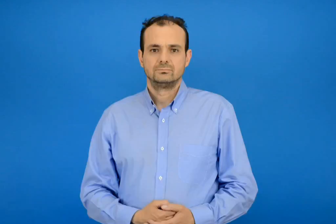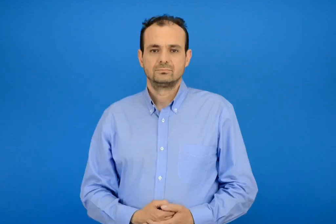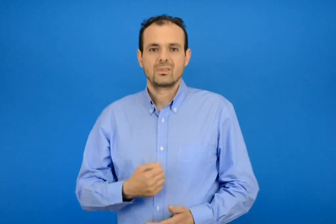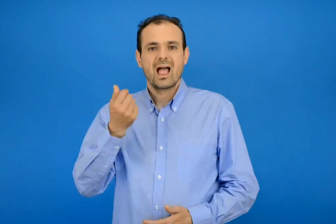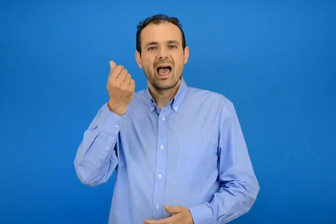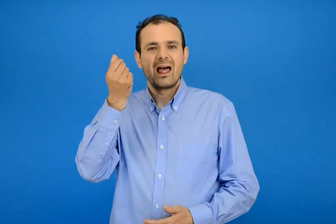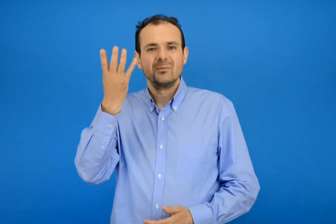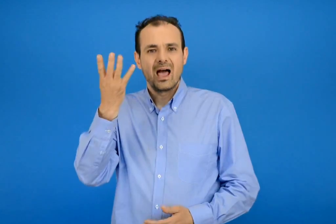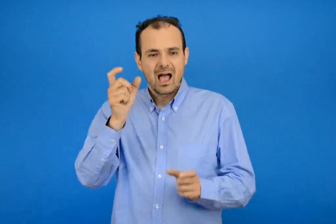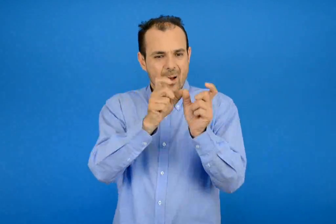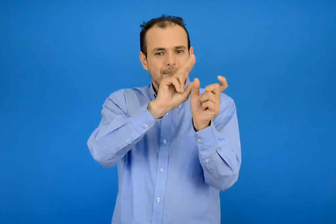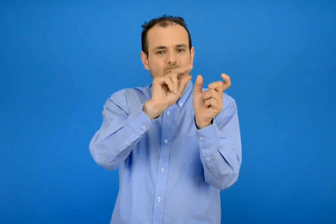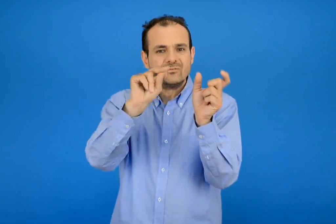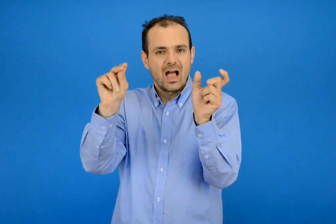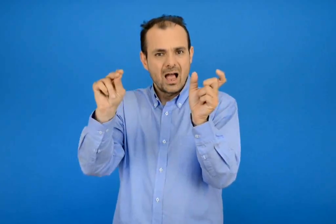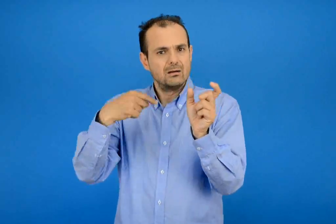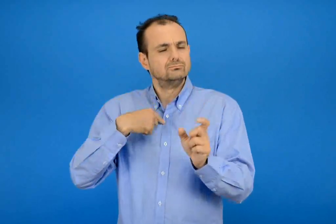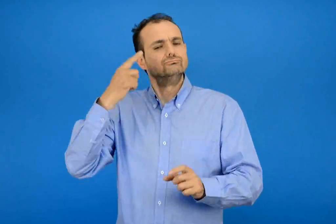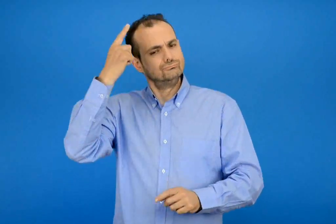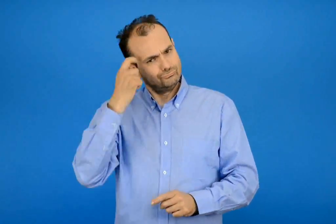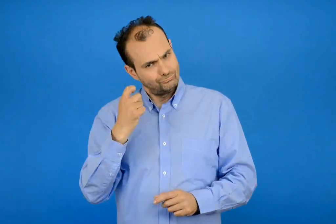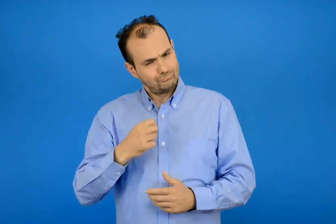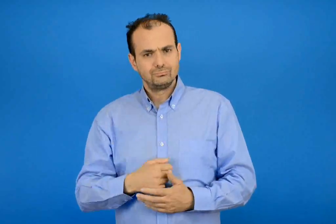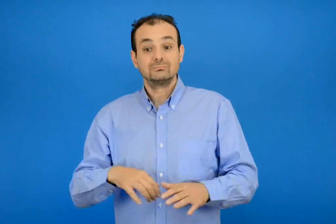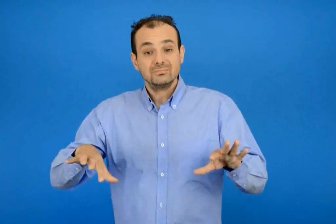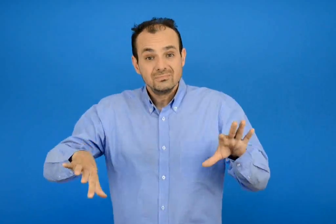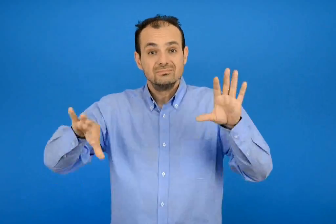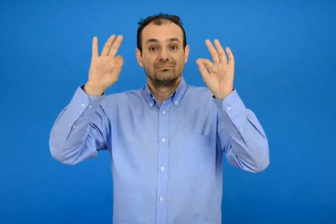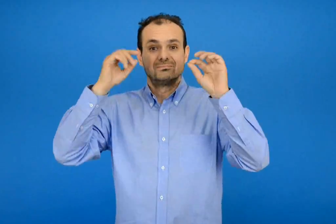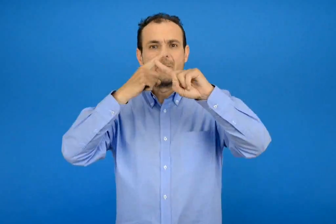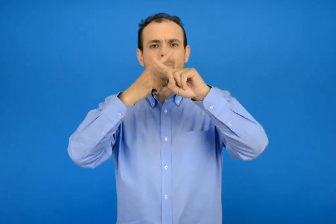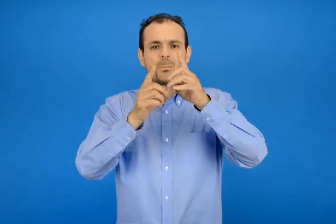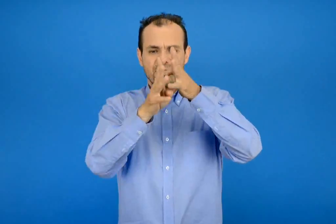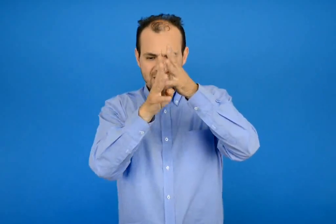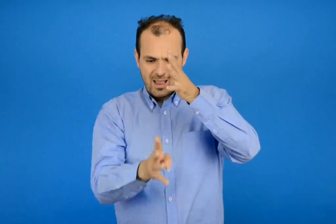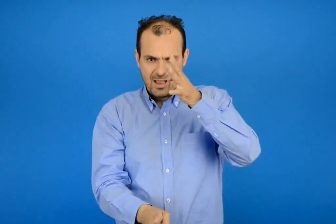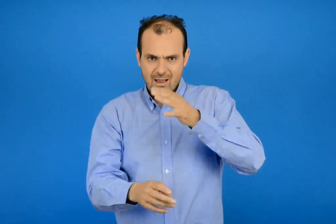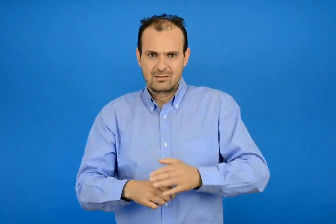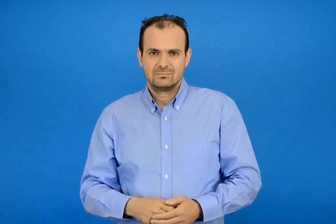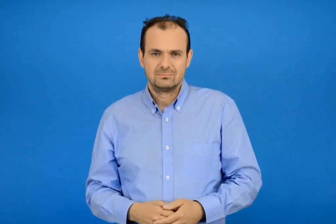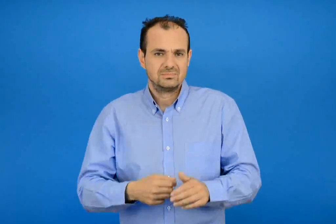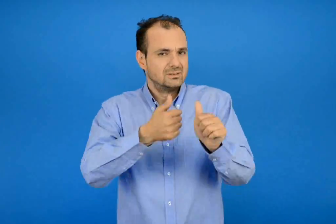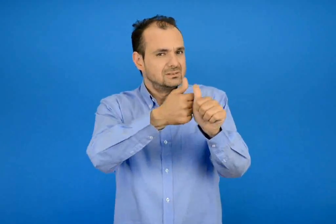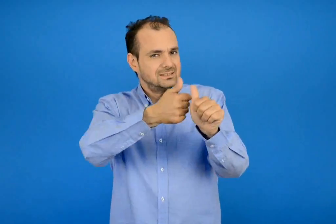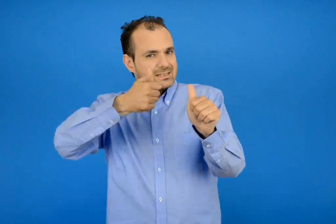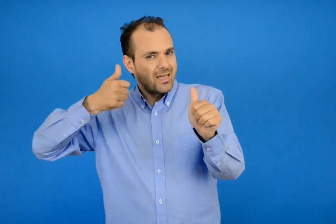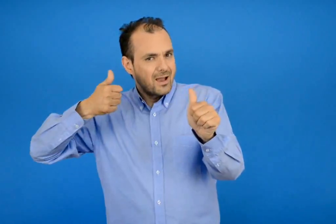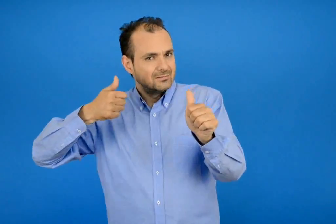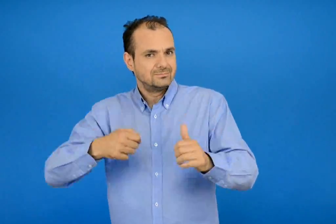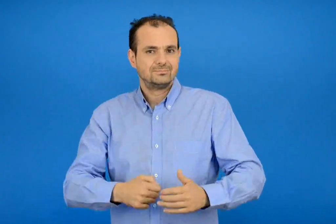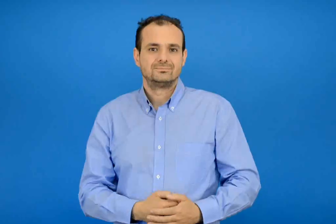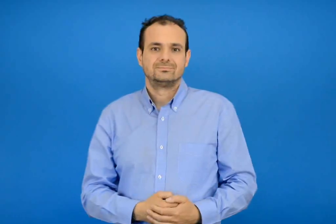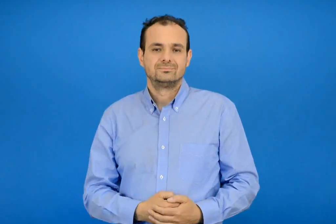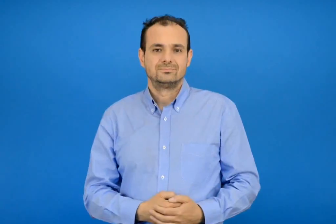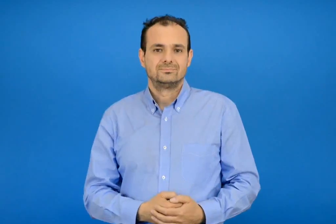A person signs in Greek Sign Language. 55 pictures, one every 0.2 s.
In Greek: γνωρίζω τα αριθμητικά μοτίβα εισαγωγή στην προπαίδεια στη σειρά
